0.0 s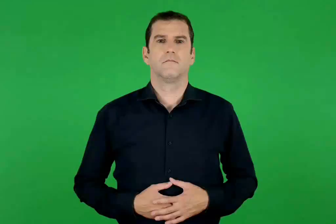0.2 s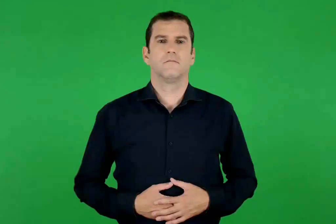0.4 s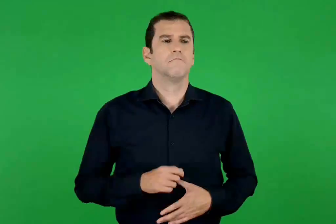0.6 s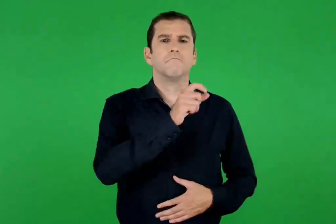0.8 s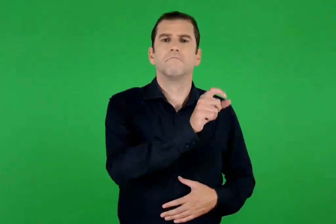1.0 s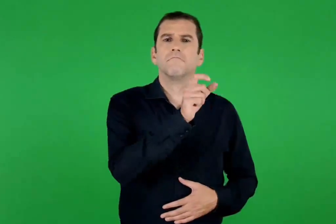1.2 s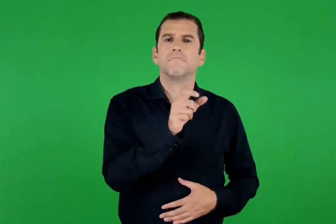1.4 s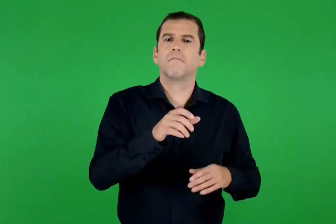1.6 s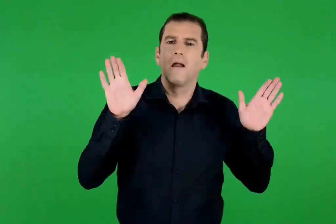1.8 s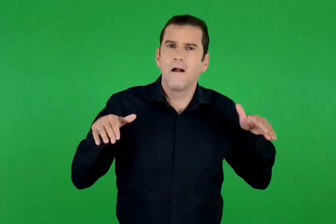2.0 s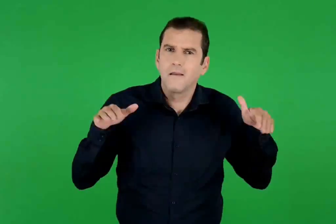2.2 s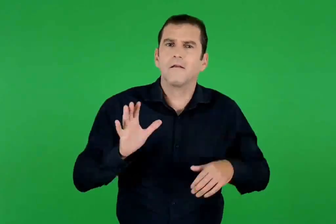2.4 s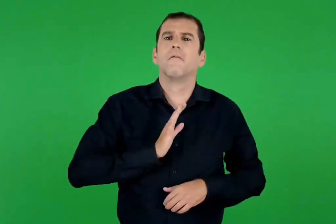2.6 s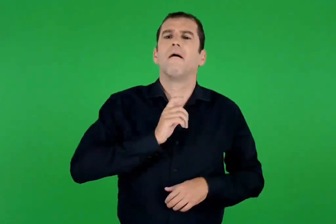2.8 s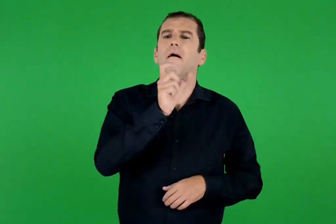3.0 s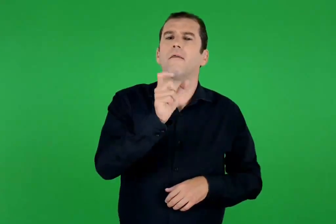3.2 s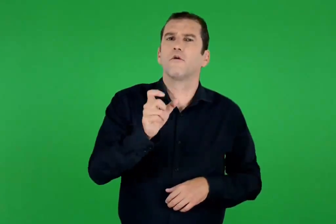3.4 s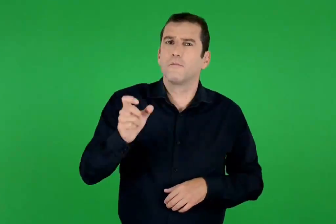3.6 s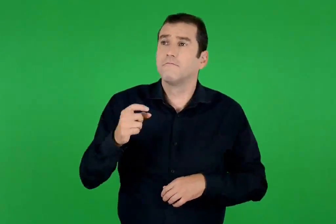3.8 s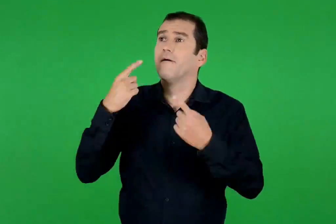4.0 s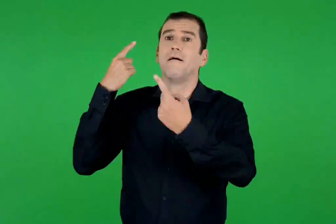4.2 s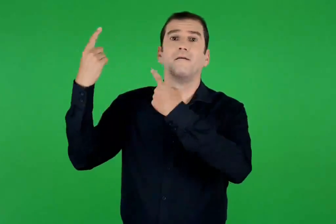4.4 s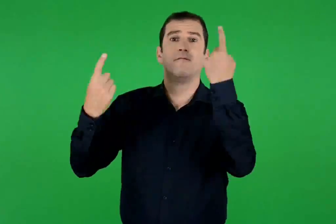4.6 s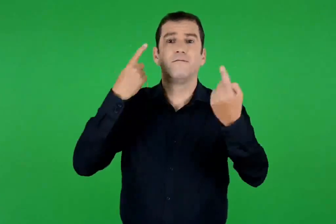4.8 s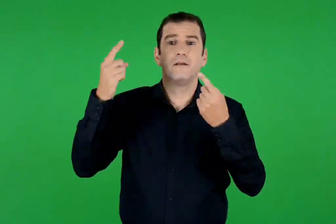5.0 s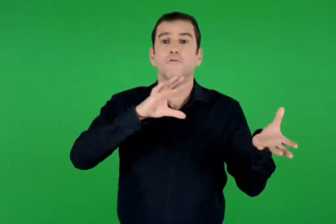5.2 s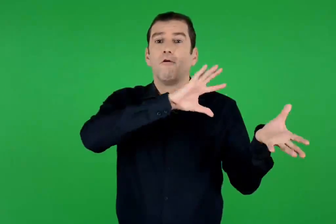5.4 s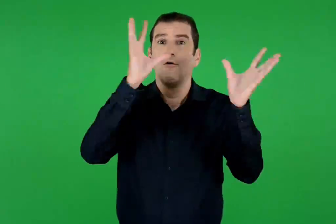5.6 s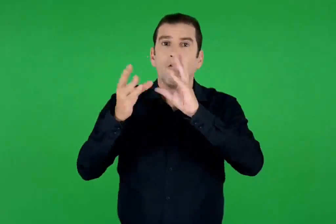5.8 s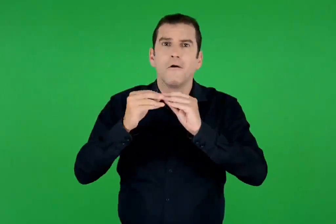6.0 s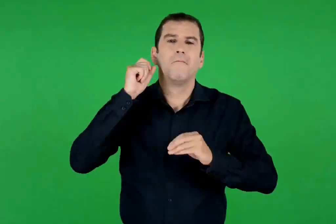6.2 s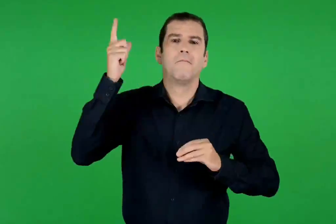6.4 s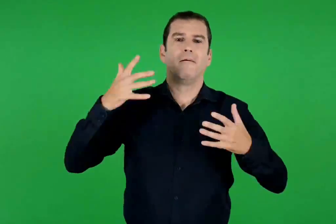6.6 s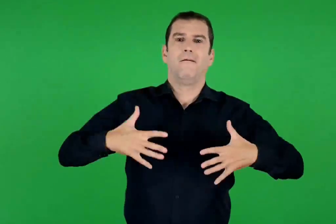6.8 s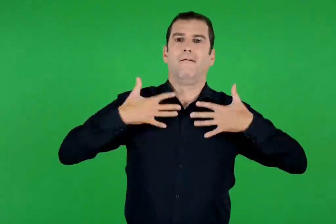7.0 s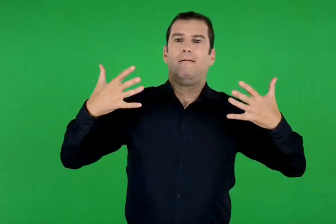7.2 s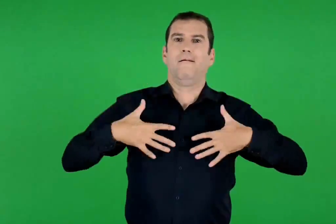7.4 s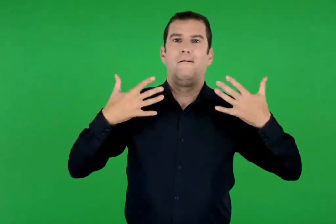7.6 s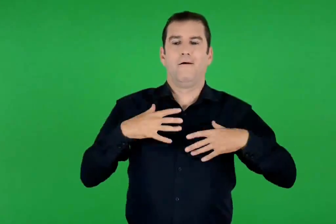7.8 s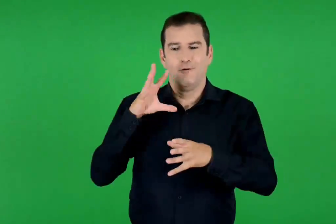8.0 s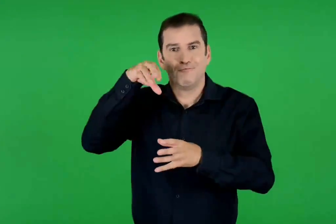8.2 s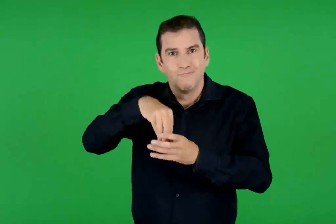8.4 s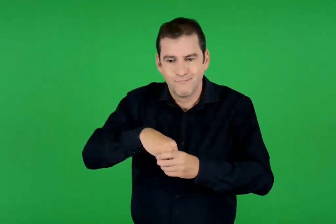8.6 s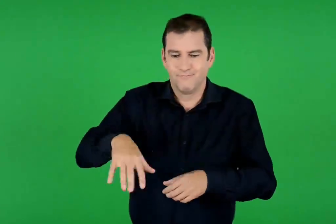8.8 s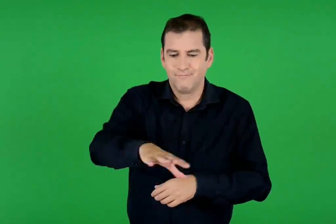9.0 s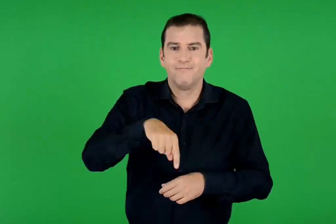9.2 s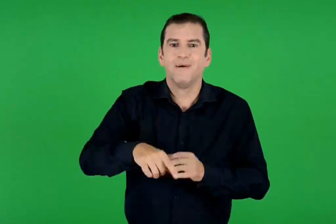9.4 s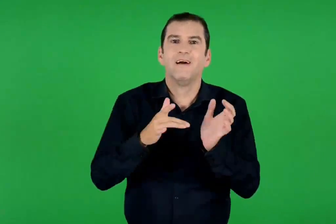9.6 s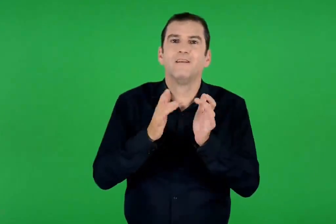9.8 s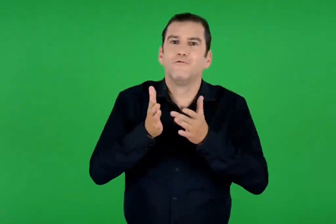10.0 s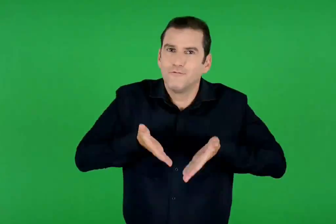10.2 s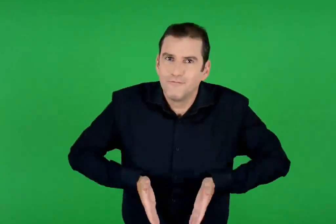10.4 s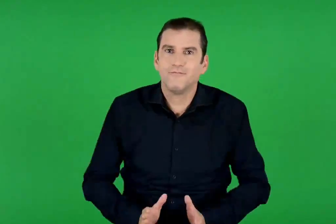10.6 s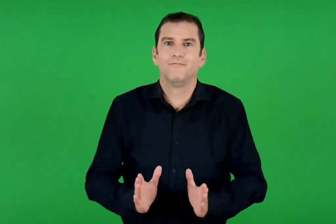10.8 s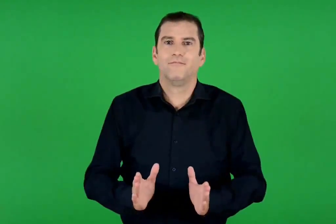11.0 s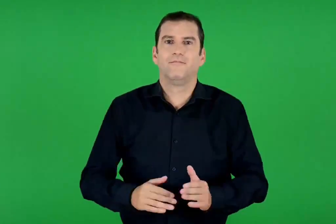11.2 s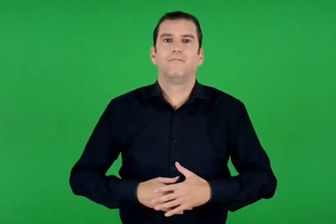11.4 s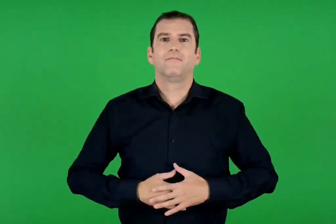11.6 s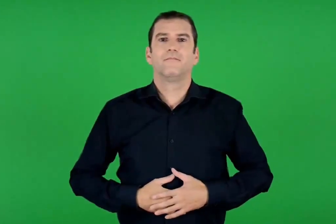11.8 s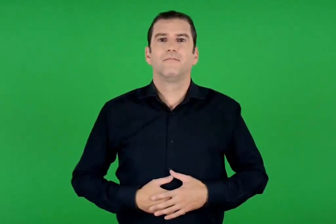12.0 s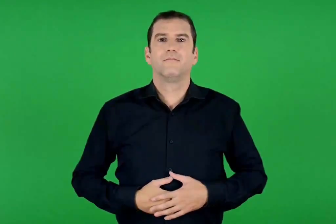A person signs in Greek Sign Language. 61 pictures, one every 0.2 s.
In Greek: άγγελοι , άνθρωποι , φύση γιορτάζουν , συμμετέχοντας στη μεγάλη χαρά της γέννησης του χριστού
